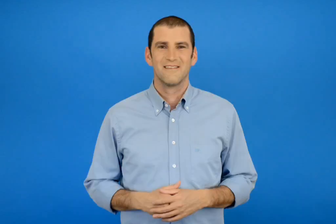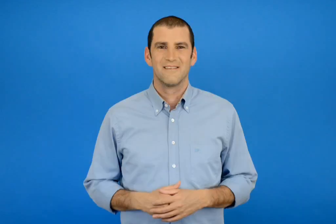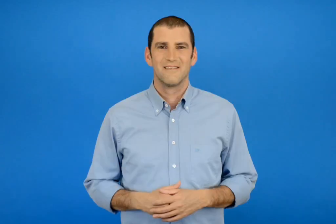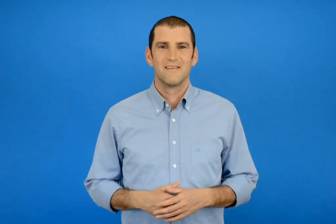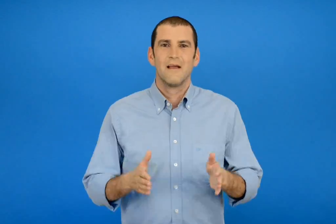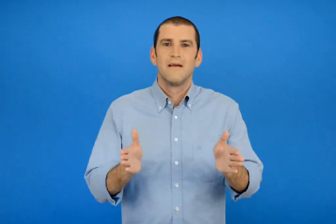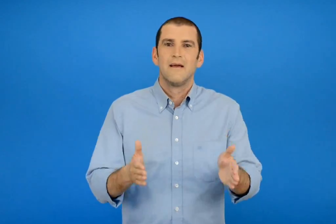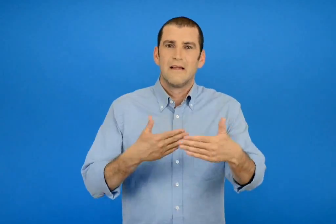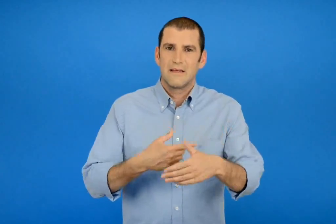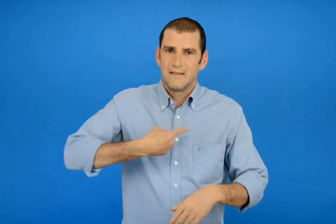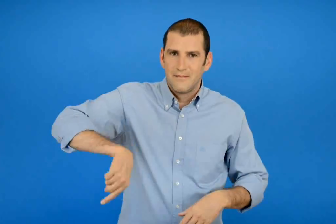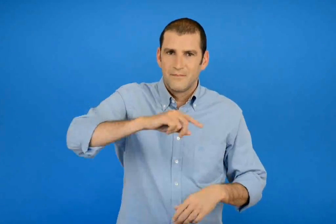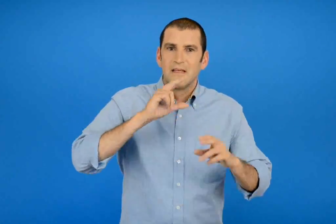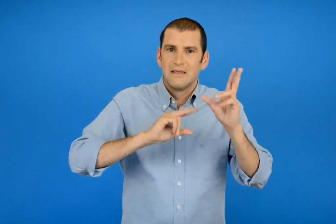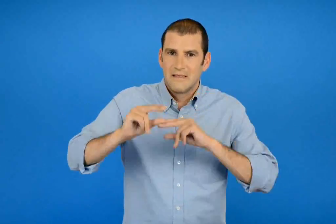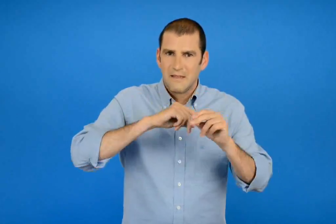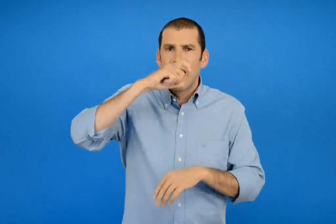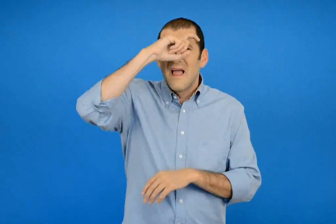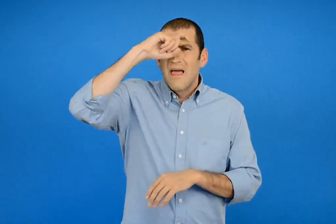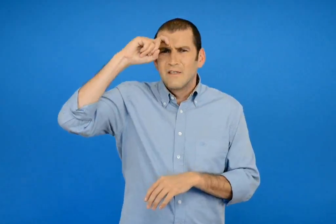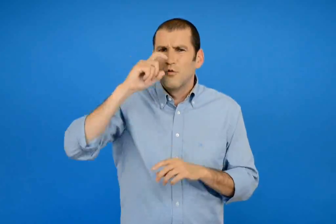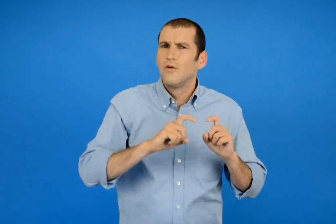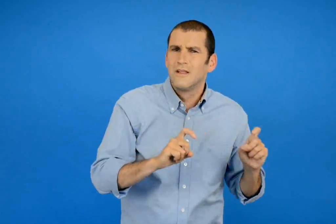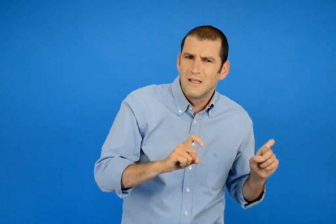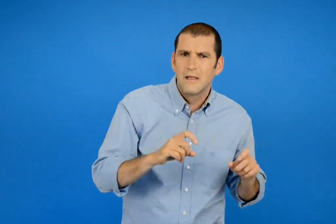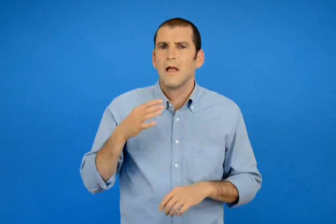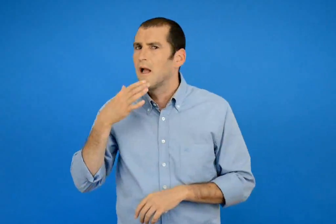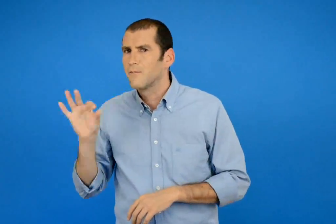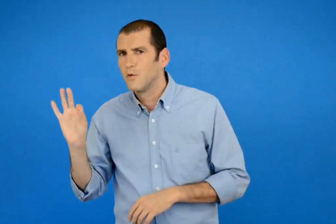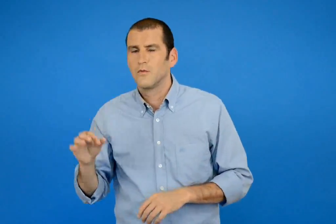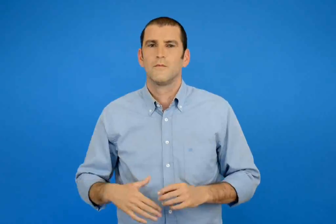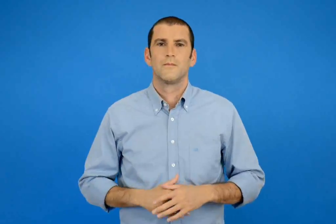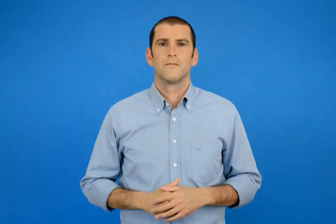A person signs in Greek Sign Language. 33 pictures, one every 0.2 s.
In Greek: συζητάμε στην τάξη τι μας δυσκόλεψε και γιατι ;
